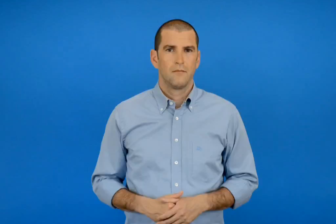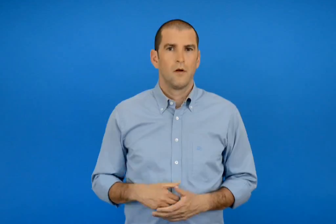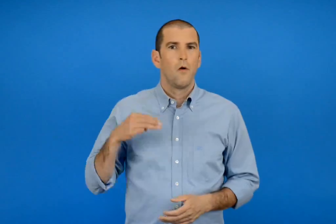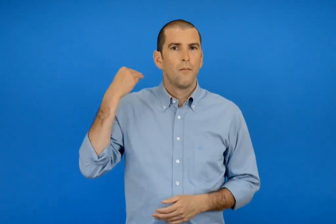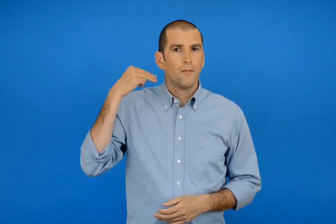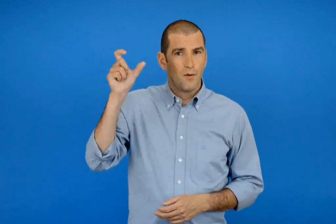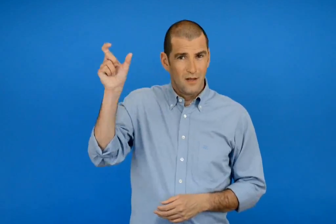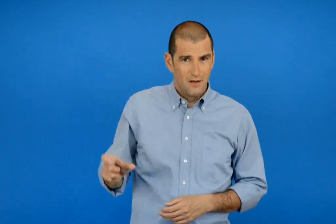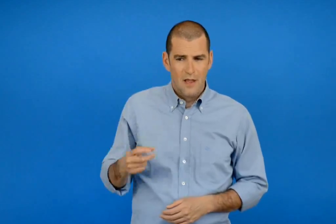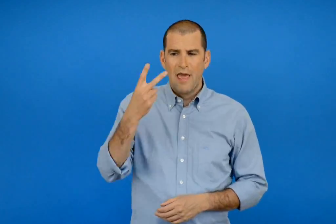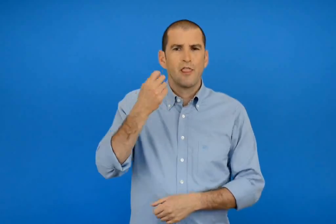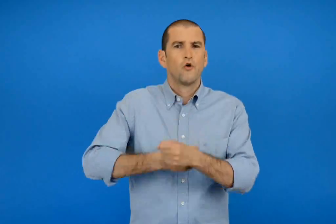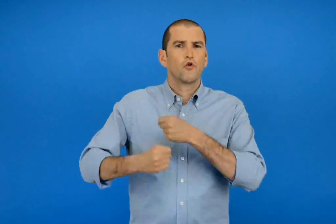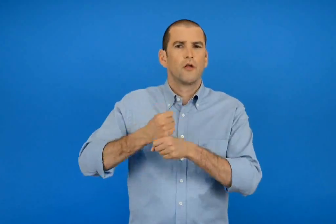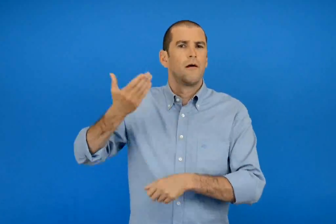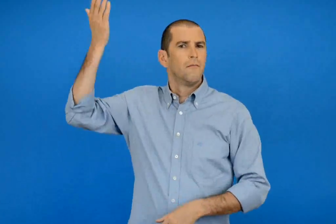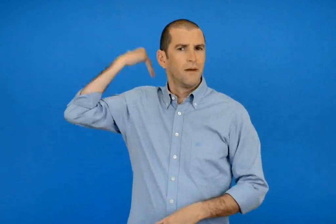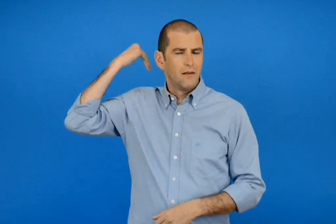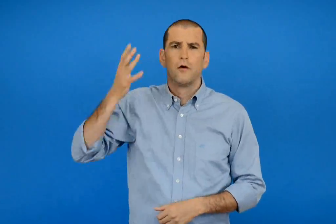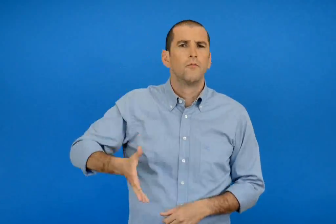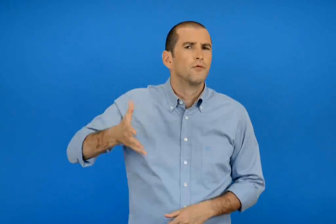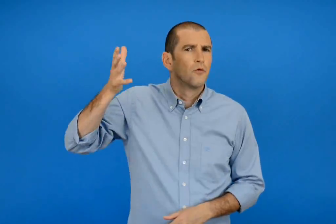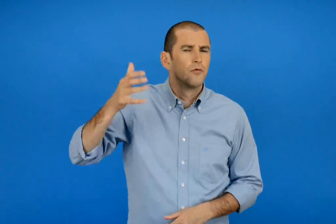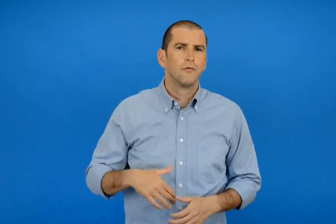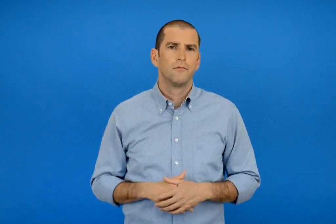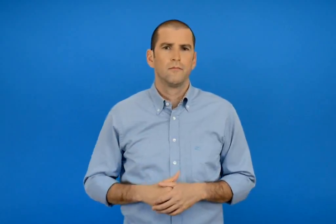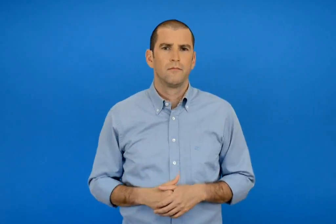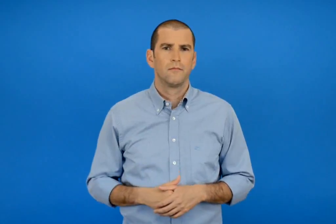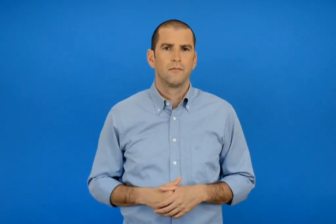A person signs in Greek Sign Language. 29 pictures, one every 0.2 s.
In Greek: ποσών χρονών ήταν πριν από 2 χρόνια ;
